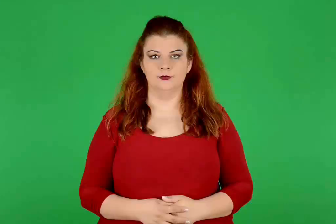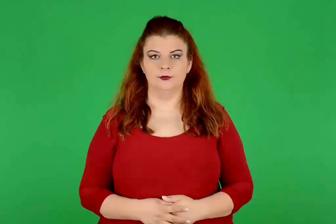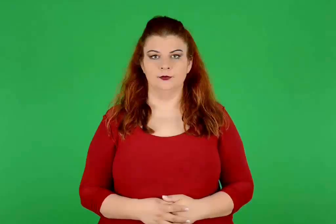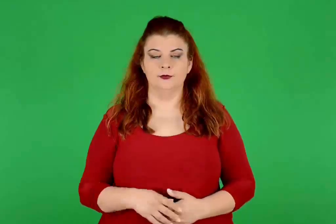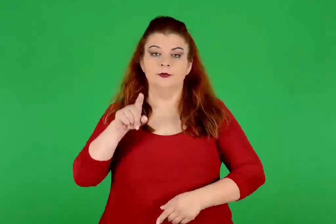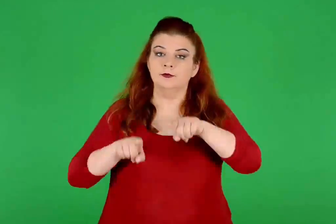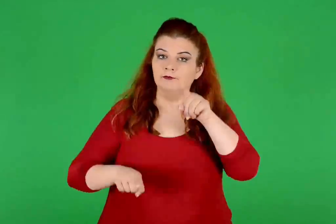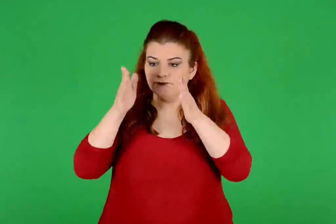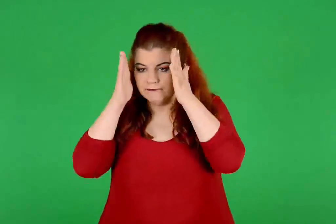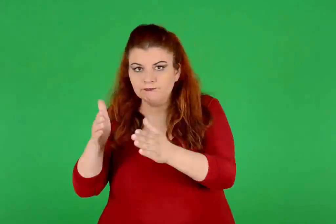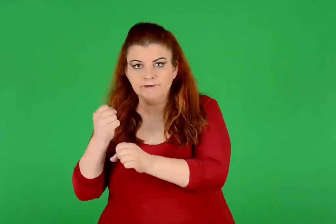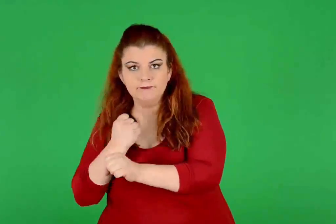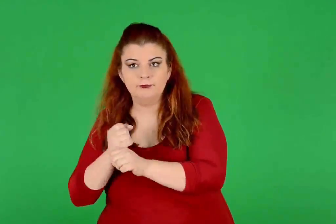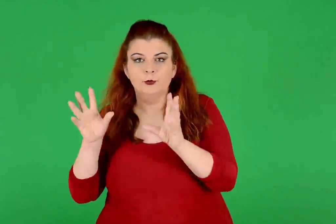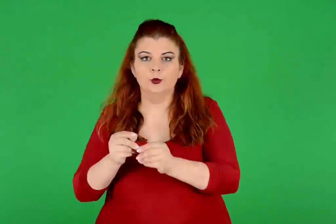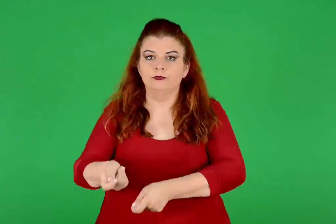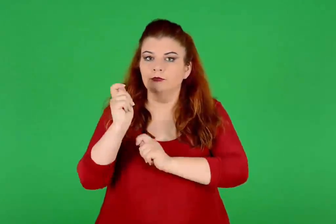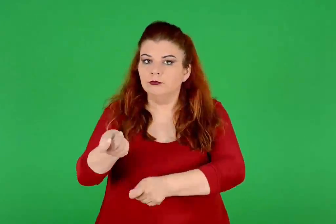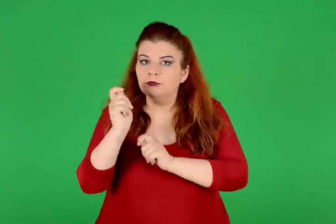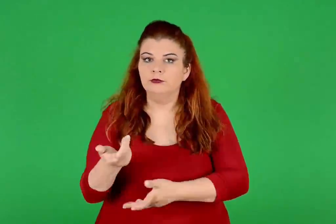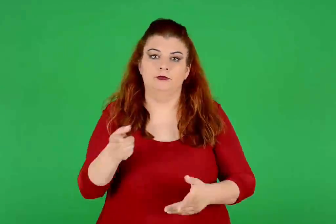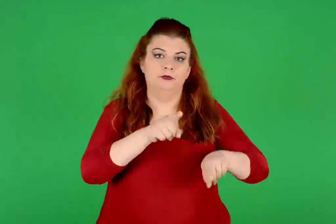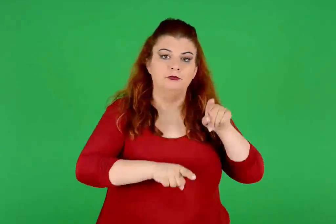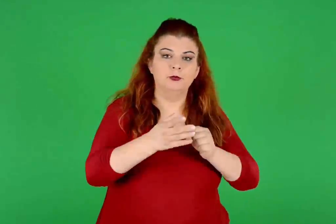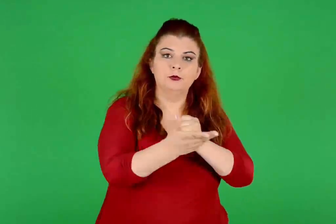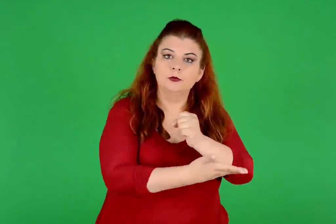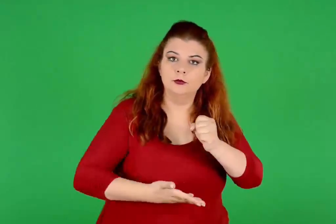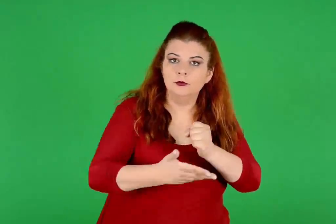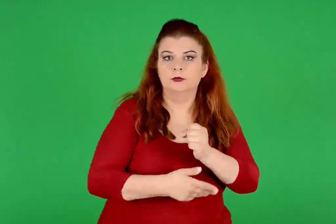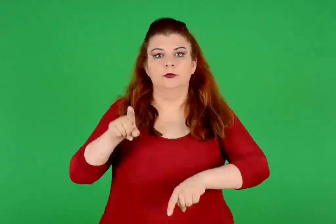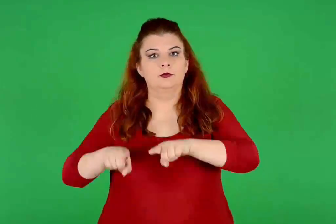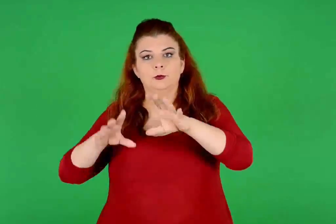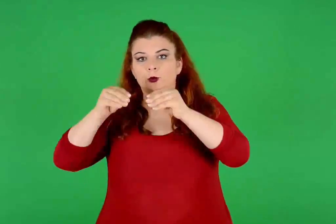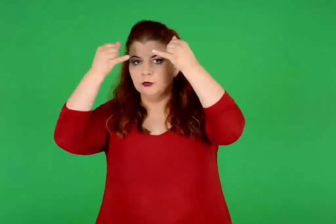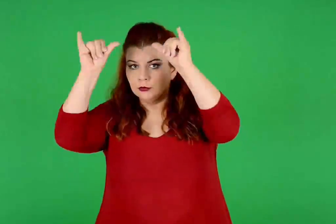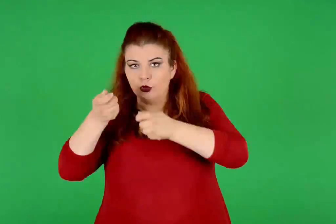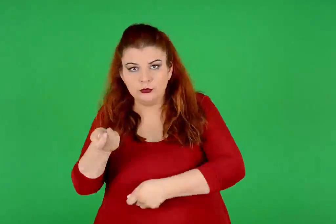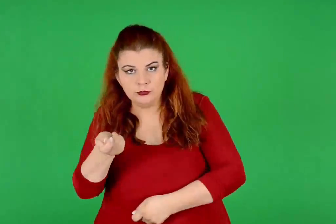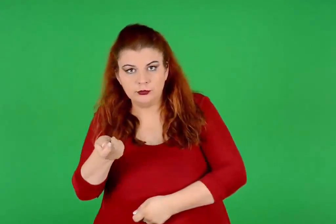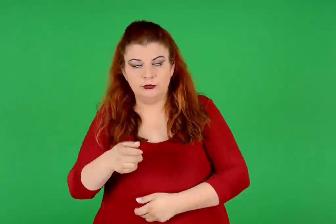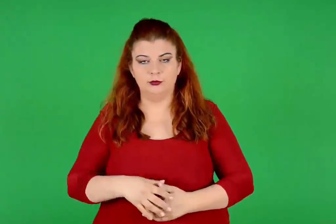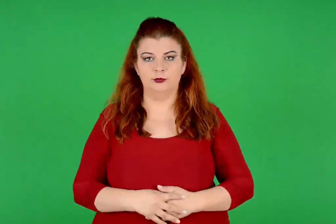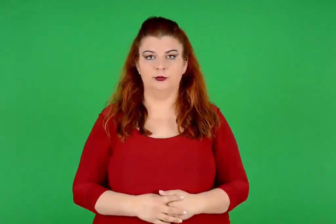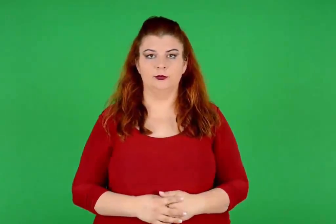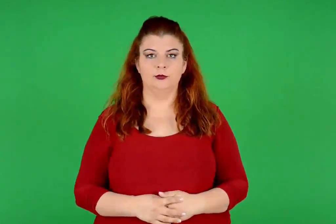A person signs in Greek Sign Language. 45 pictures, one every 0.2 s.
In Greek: άλλοι ασχολούνταν με το ψάρεμα , τη γεωργία και την κτηνοτροφία
